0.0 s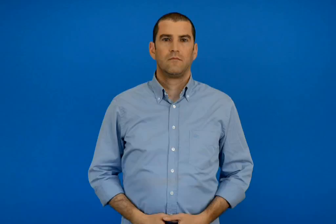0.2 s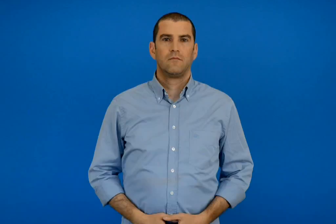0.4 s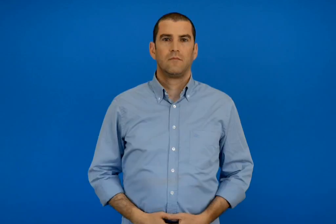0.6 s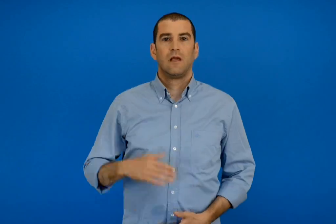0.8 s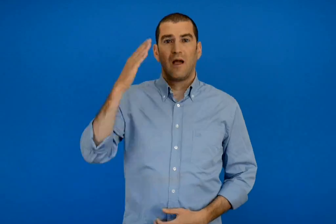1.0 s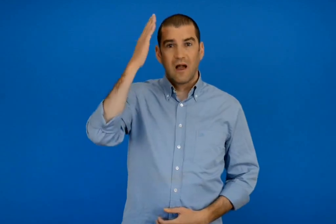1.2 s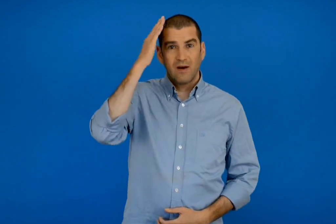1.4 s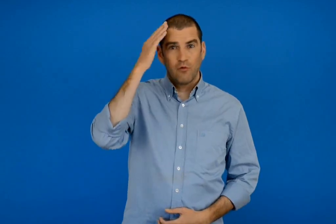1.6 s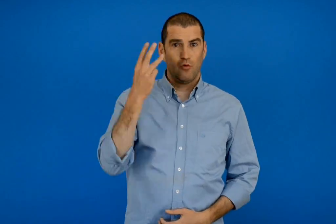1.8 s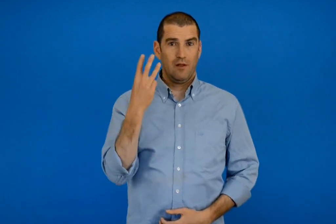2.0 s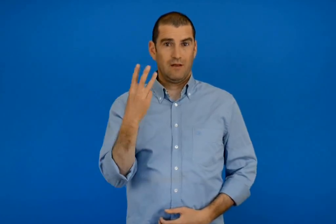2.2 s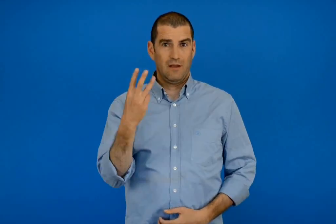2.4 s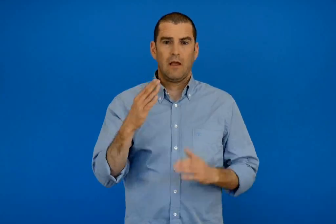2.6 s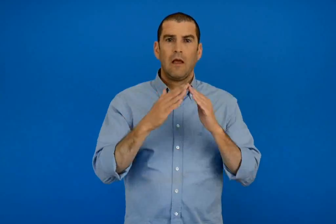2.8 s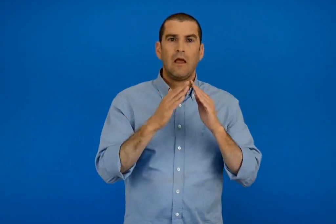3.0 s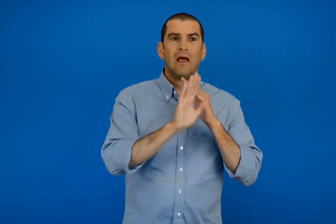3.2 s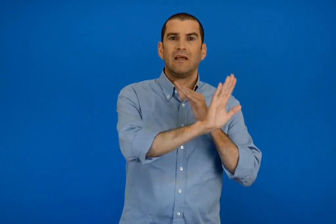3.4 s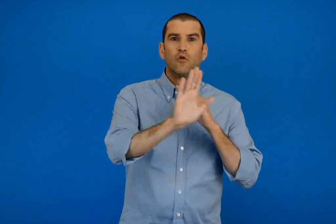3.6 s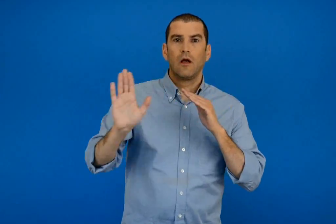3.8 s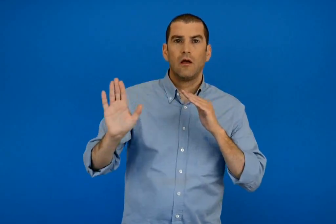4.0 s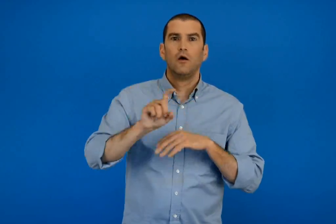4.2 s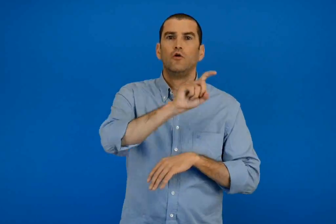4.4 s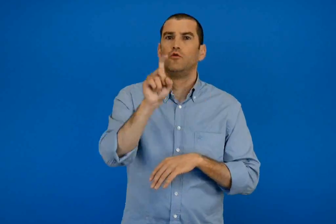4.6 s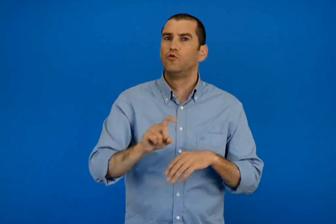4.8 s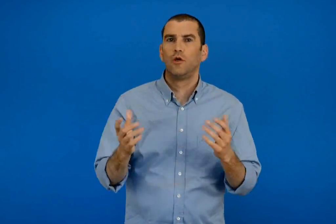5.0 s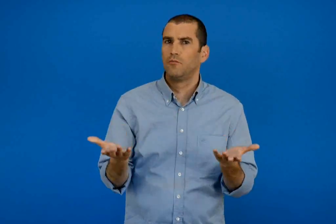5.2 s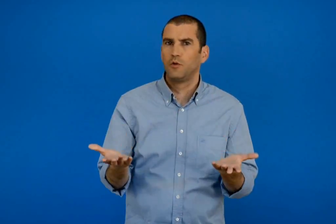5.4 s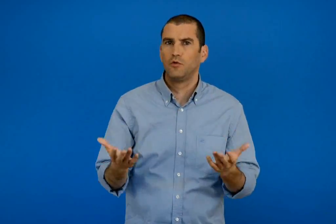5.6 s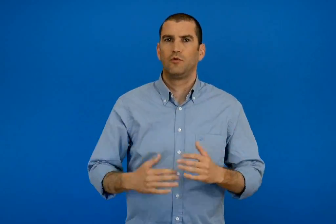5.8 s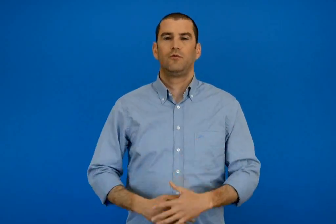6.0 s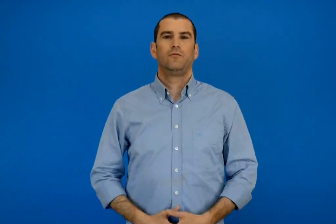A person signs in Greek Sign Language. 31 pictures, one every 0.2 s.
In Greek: κεφάλαιο 3 πως ζούμε στη γειτονιά ;
